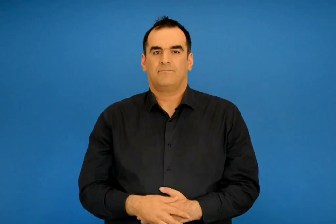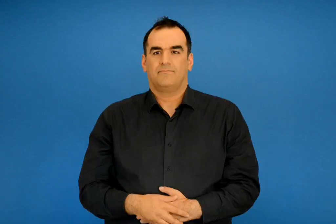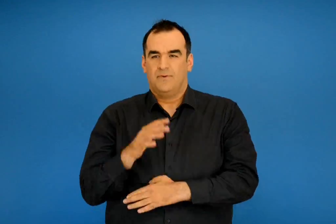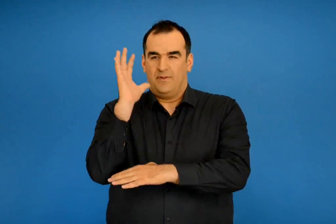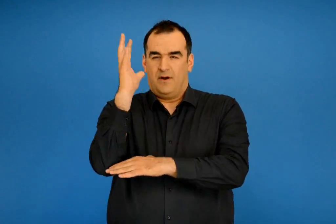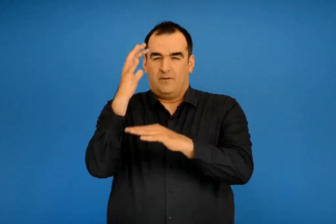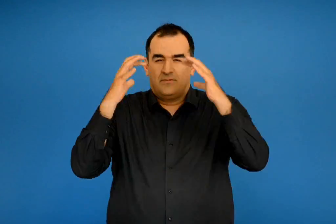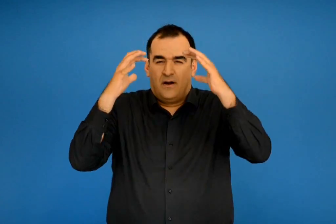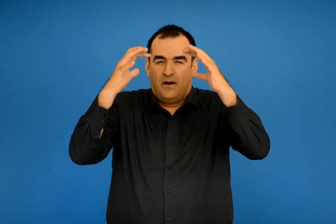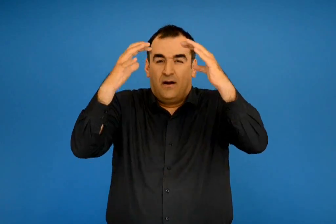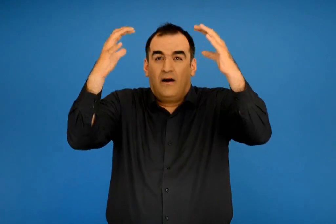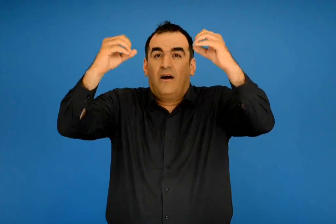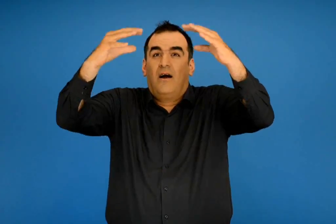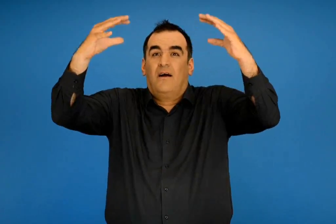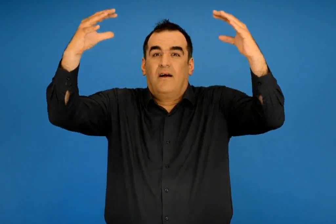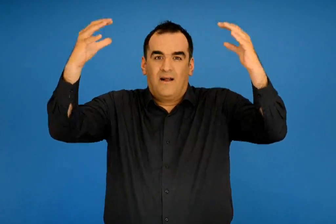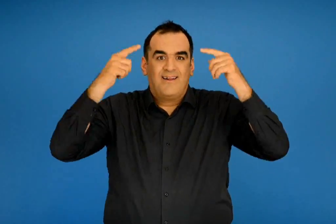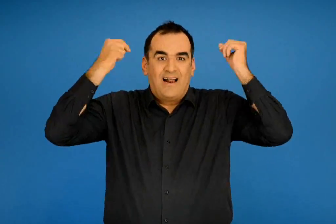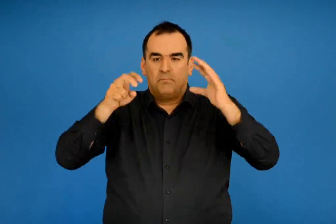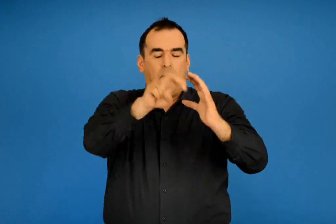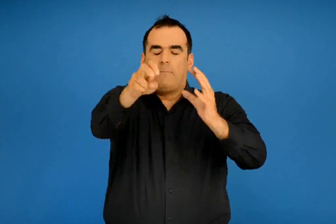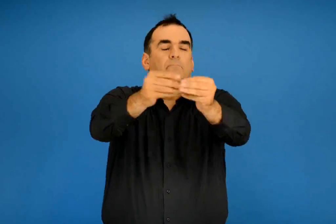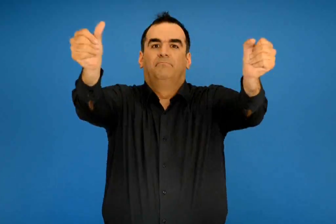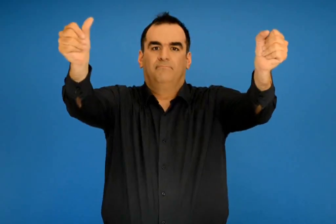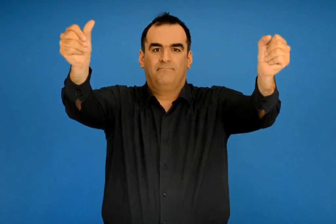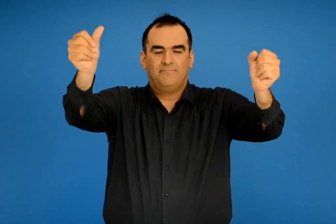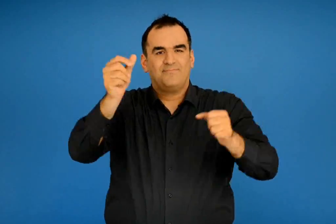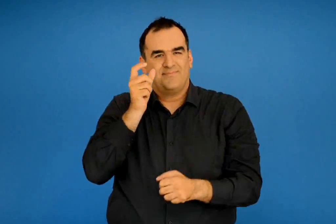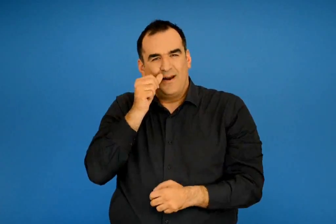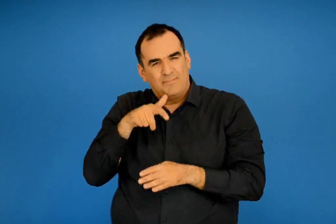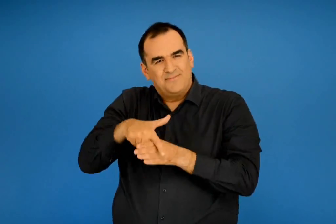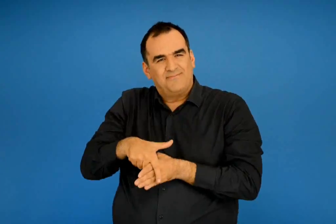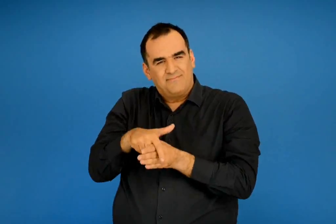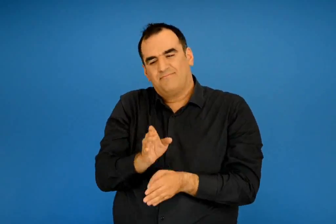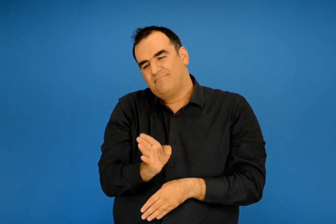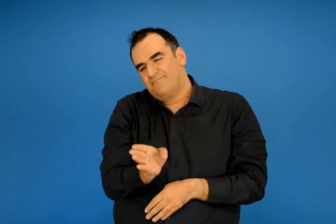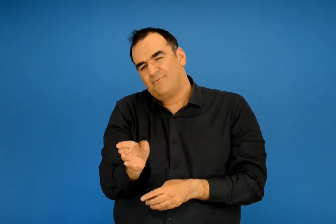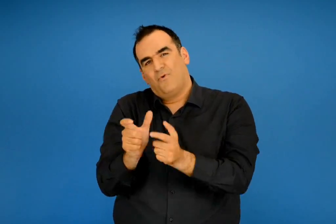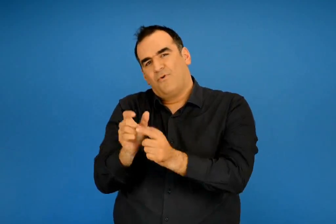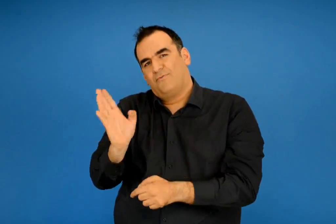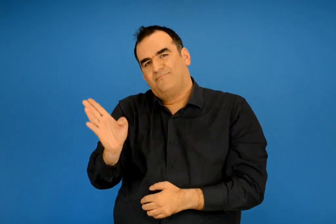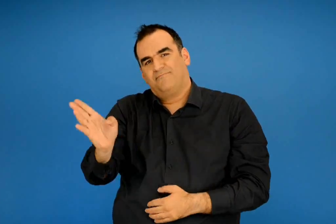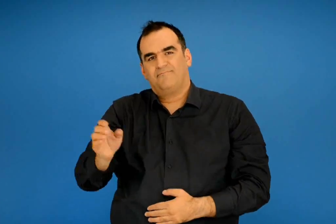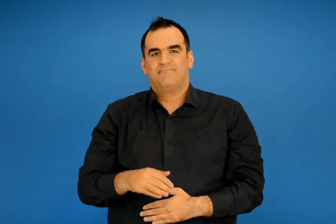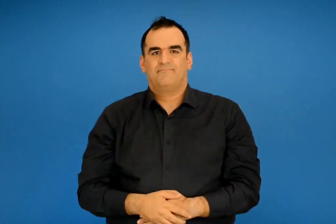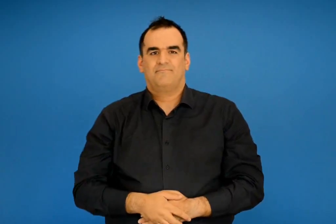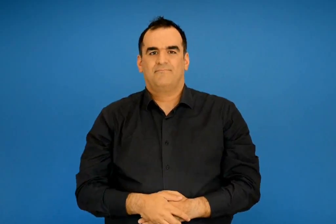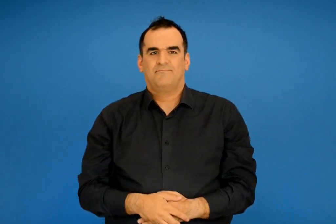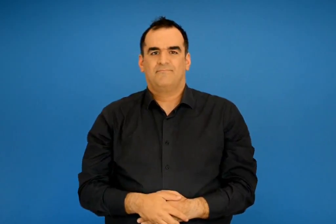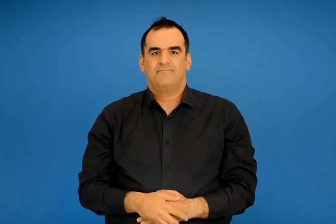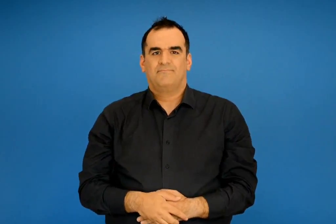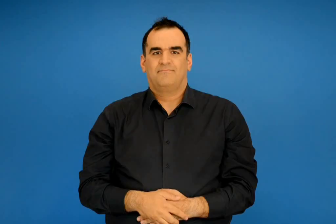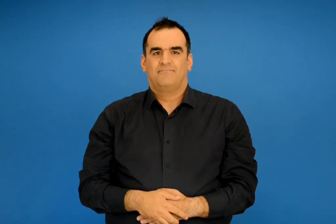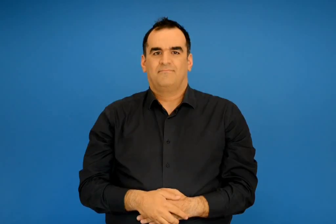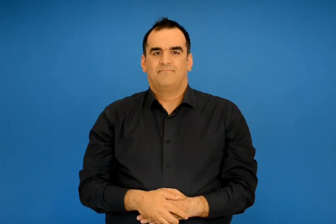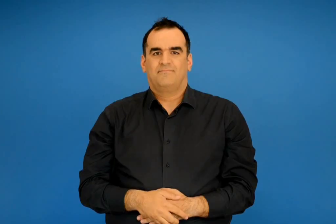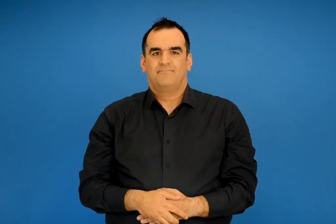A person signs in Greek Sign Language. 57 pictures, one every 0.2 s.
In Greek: ο καλικάντζαρος με δυο πηδήματα πέρασε το ξέφωτο και χώθηκε στο δάσος κι ο λάμπης με το μουλάρι του τράβηξε κατά το χωριό
